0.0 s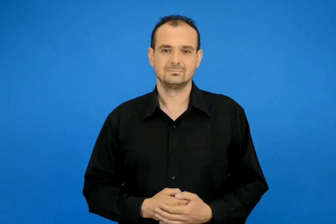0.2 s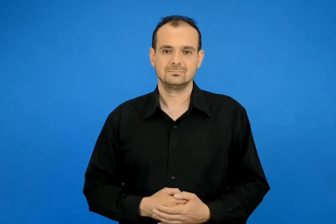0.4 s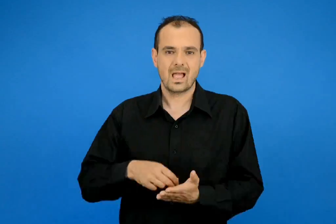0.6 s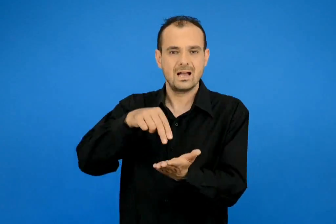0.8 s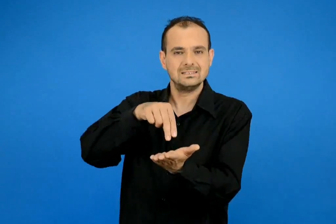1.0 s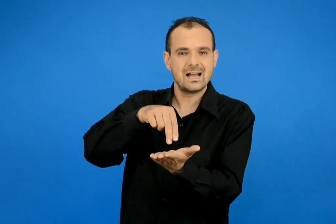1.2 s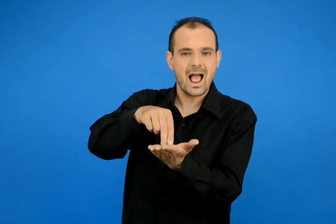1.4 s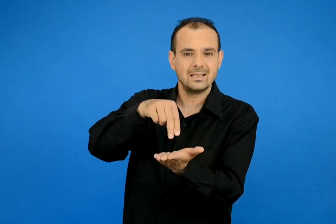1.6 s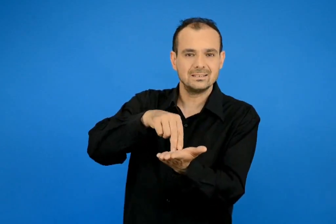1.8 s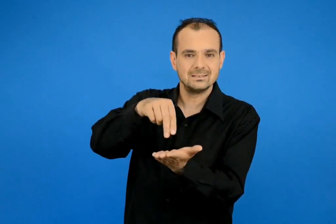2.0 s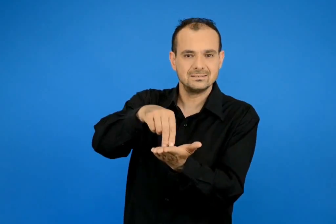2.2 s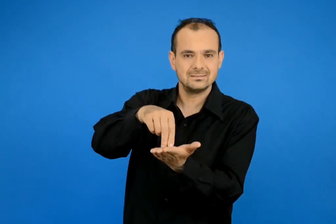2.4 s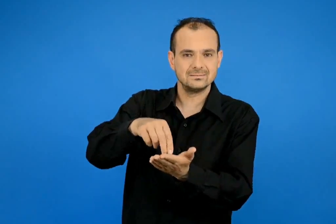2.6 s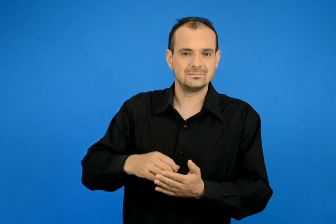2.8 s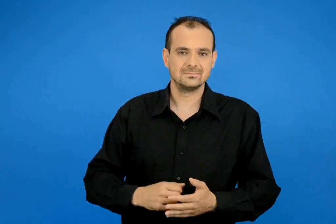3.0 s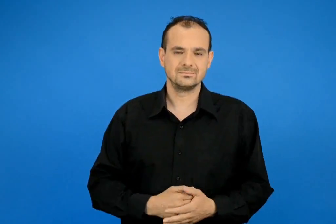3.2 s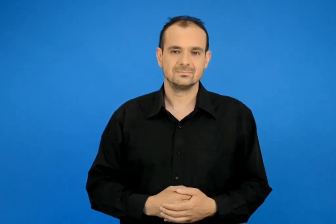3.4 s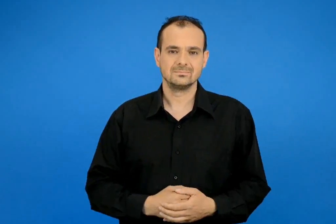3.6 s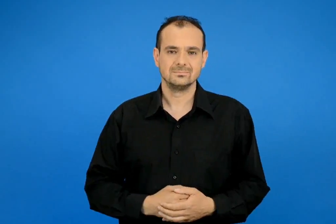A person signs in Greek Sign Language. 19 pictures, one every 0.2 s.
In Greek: σκάκι
